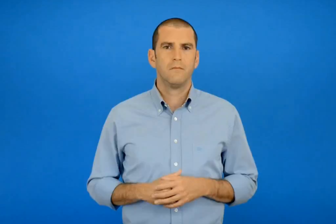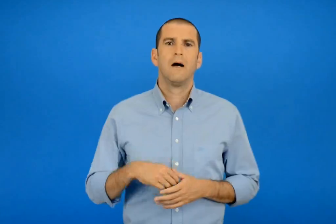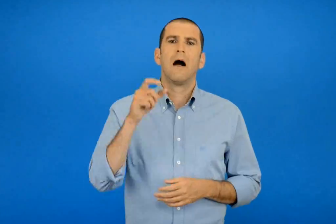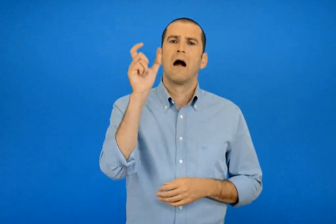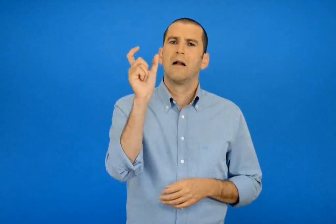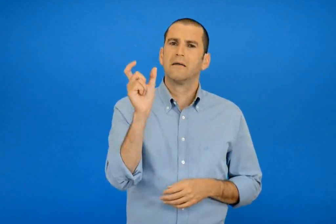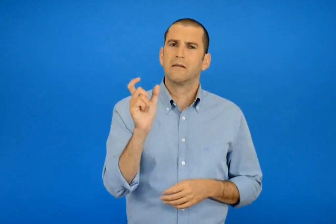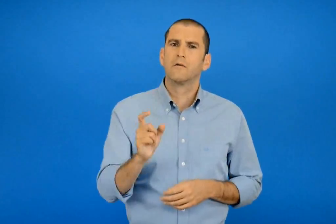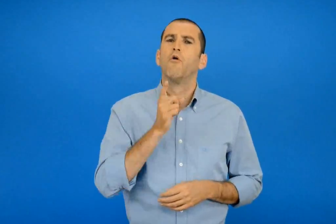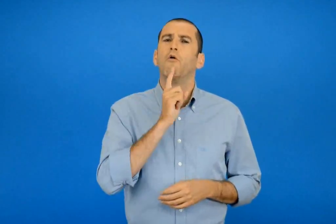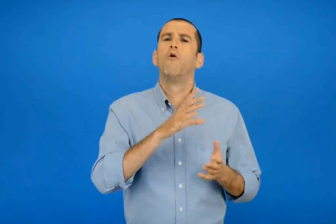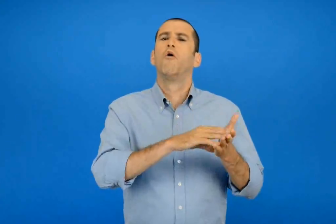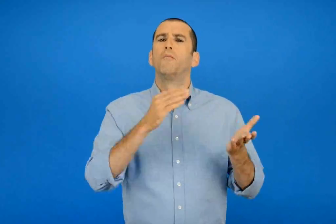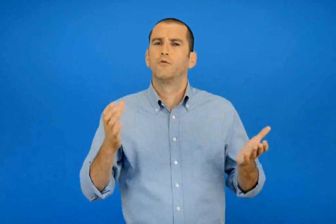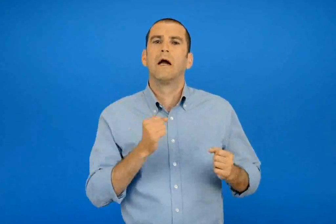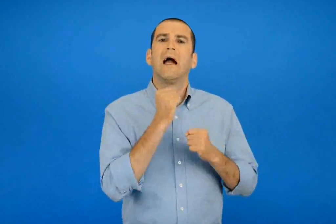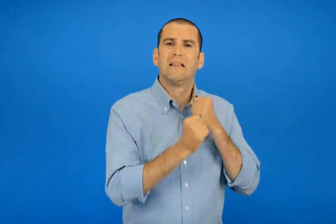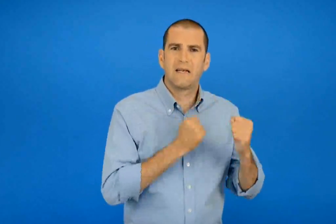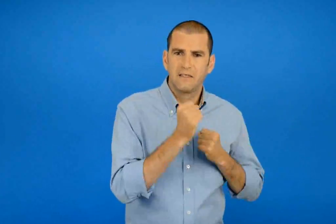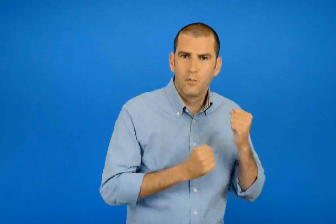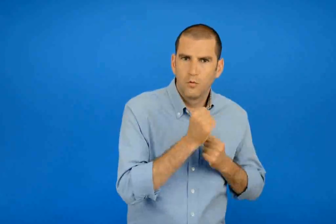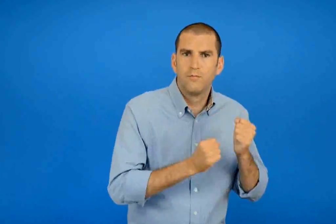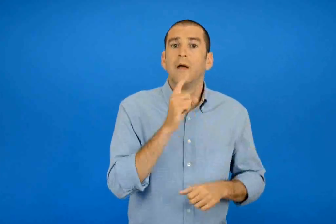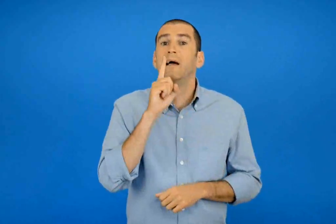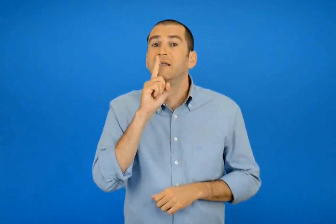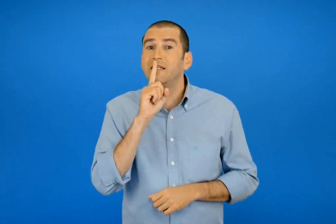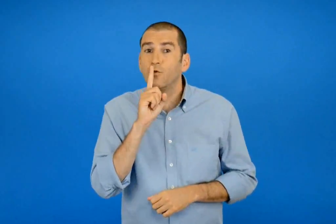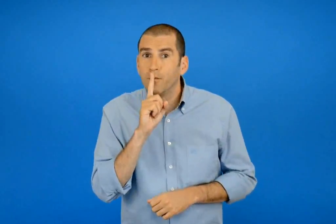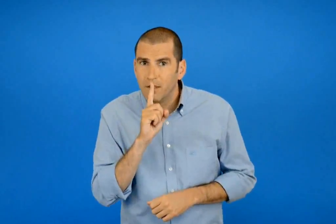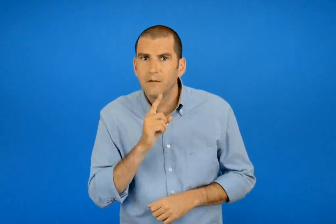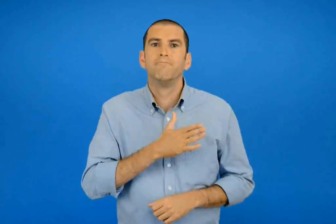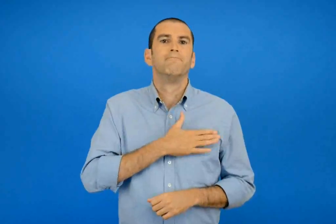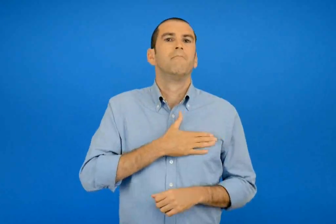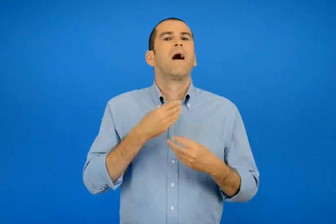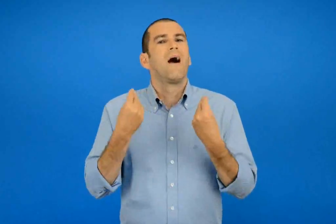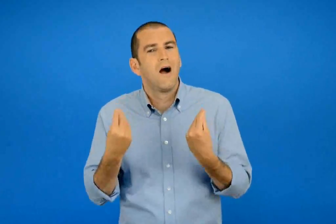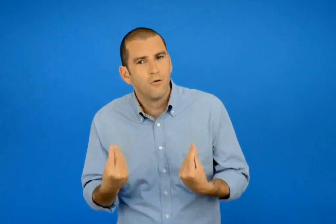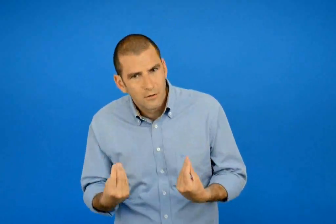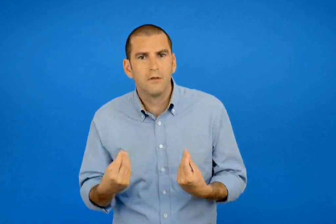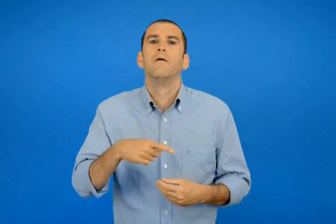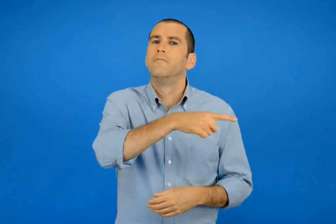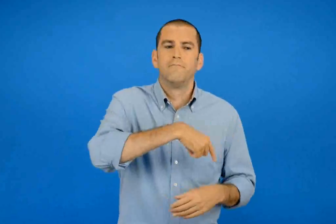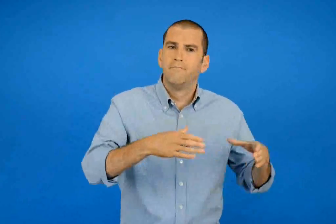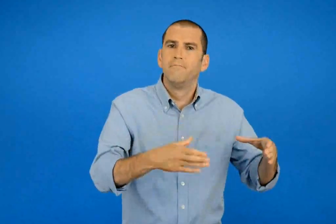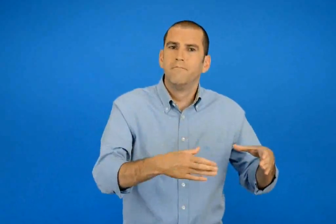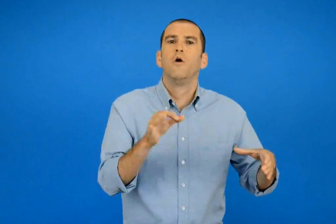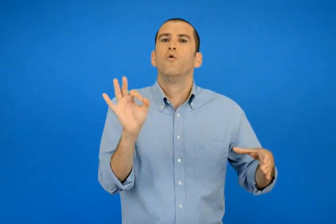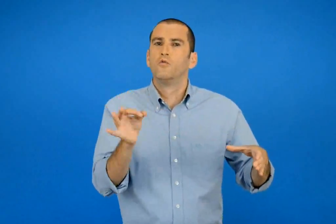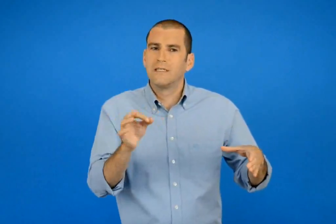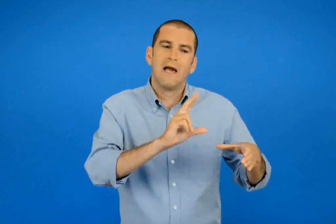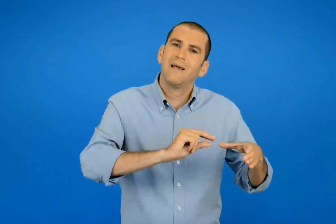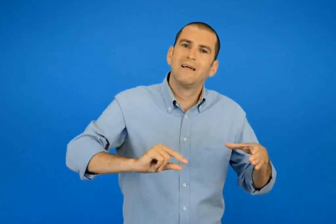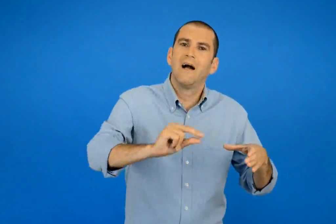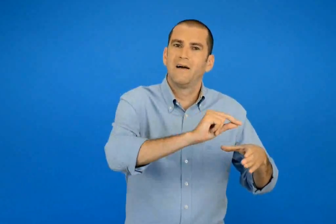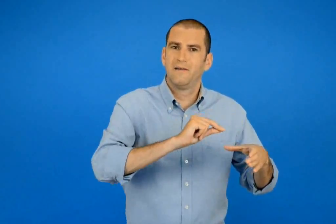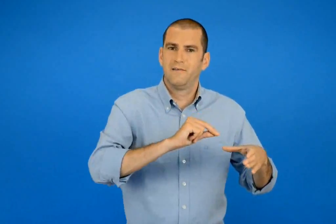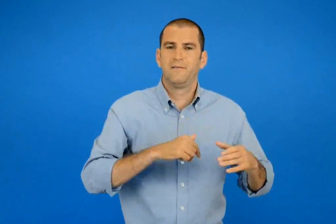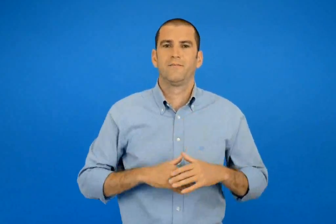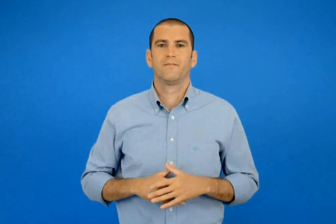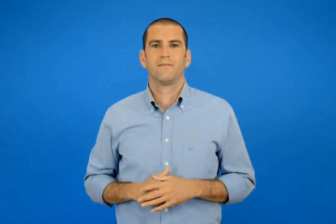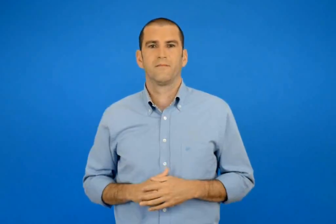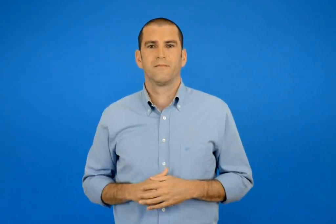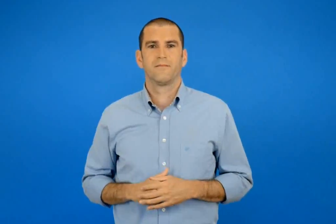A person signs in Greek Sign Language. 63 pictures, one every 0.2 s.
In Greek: λέξεις όπως τρέξιμο σιωπή καλοσύνη επίσης είναι κοινά ουσιαστικά
